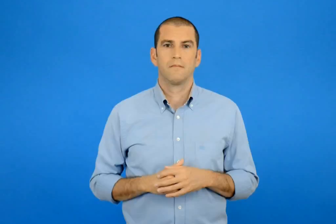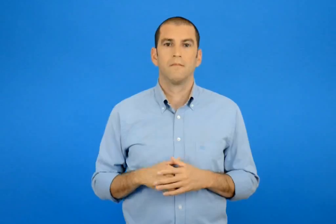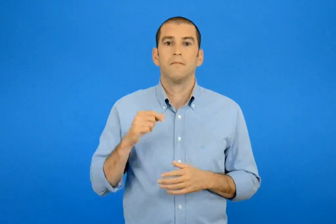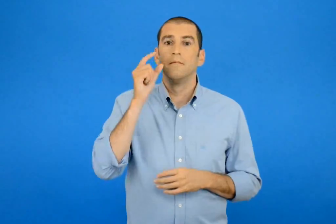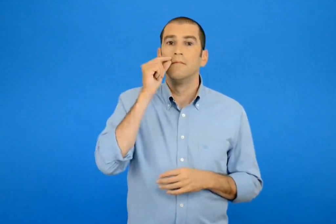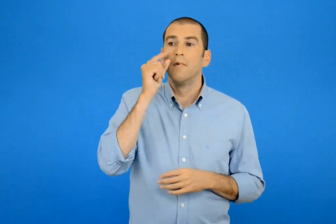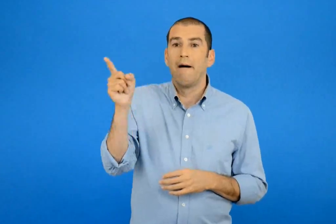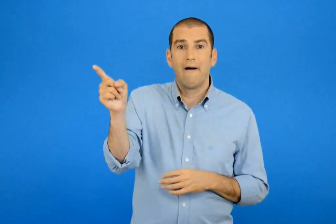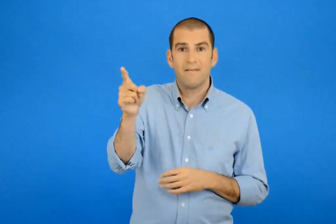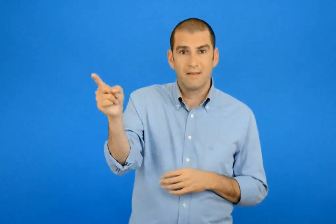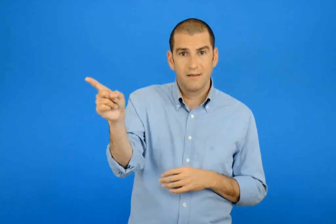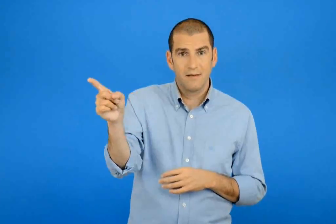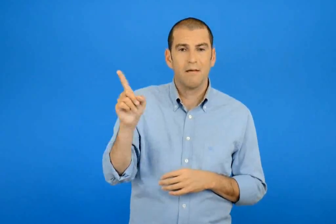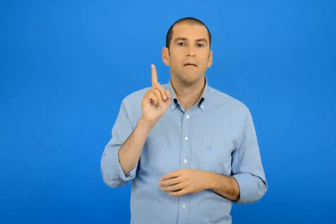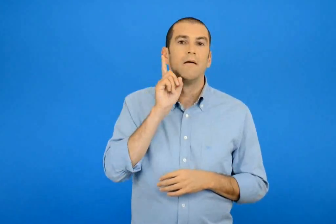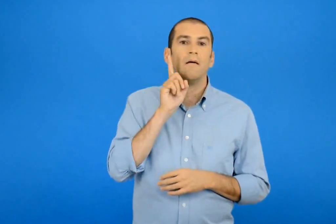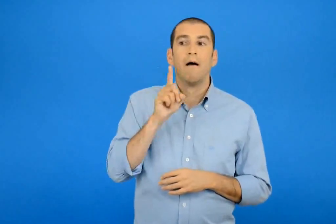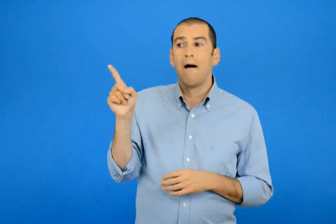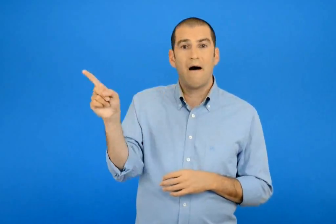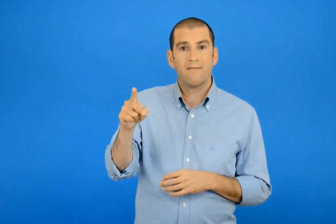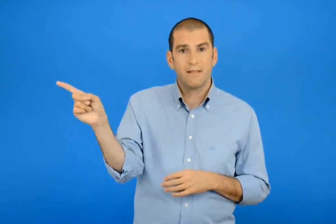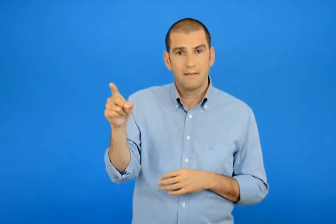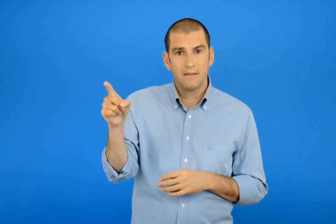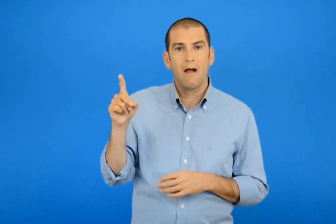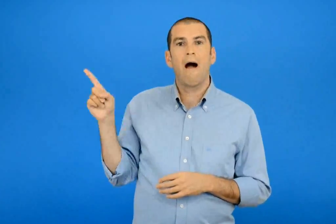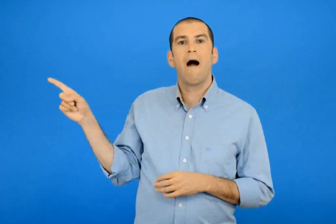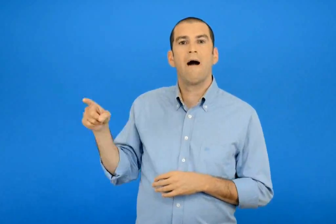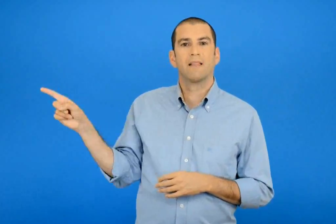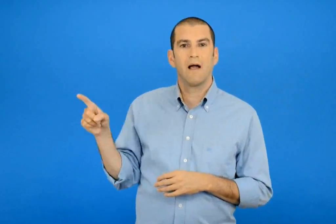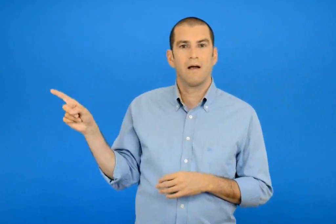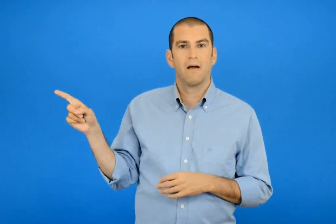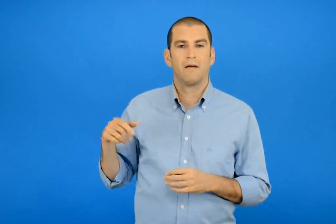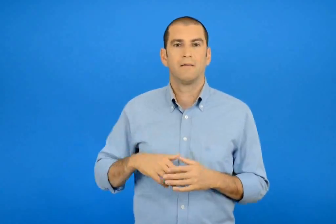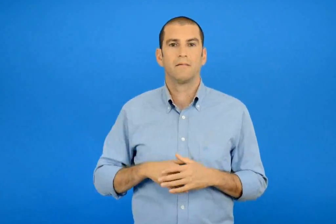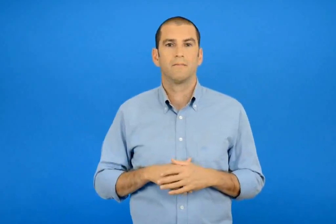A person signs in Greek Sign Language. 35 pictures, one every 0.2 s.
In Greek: αυτοί αυτές αυτά
